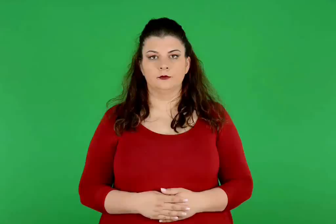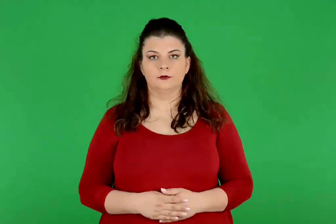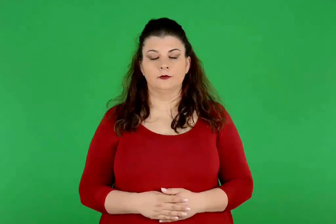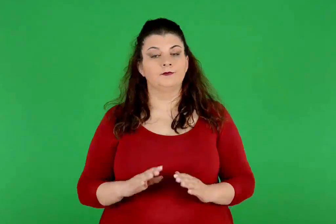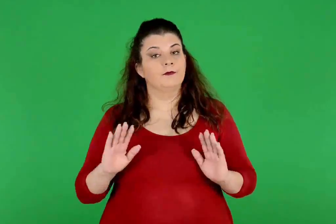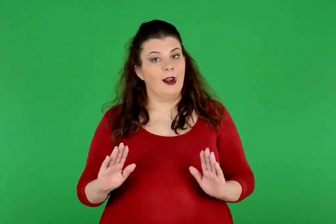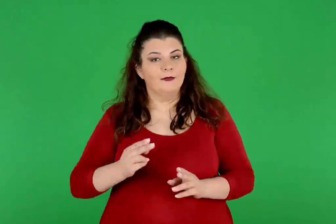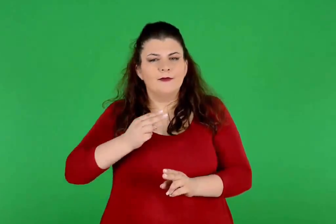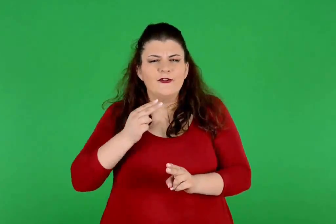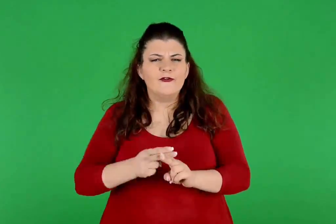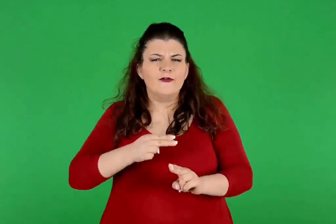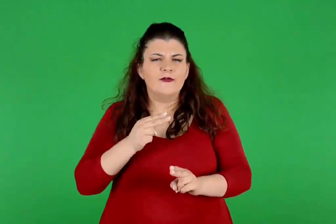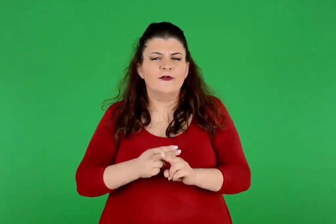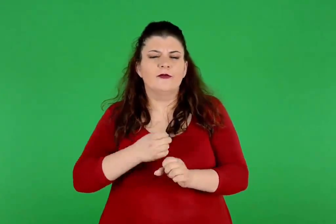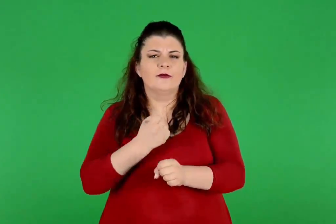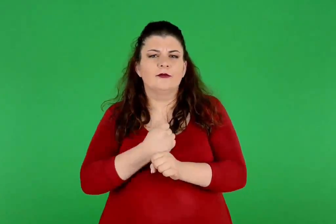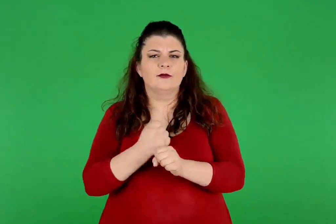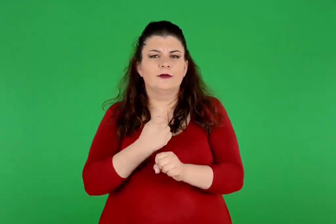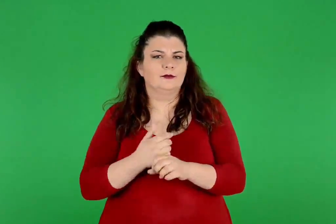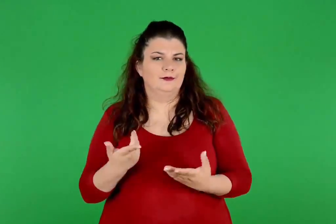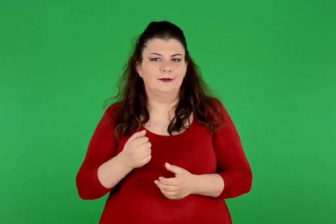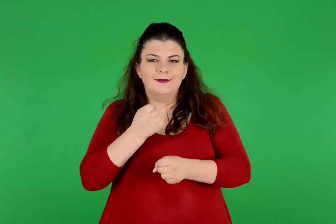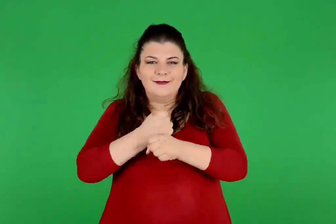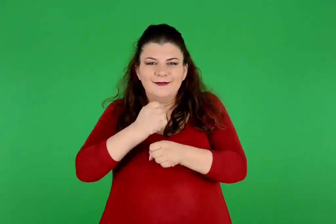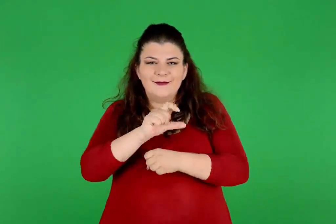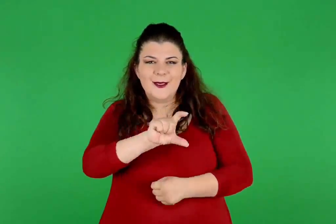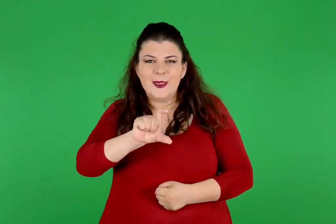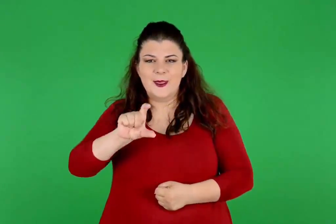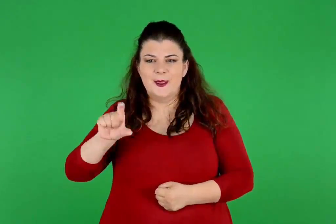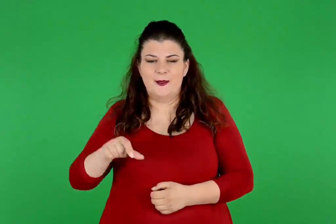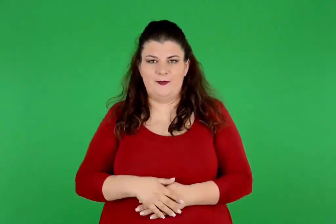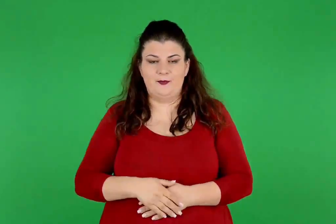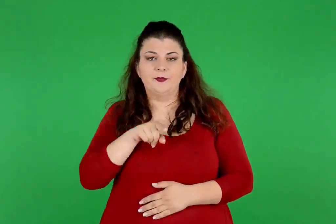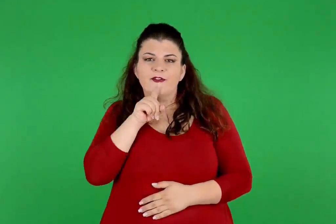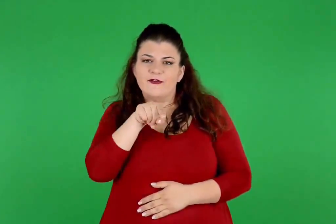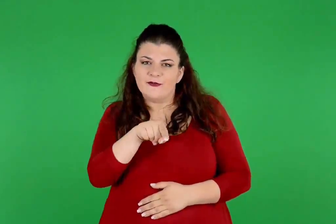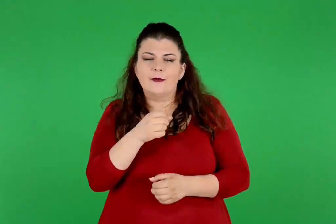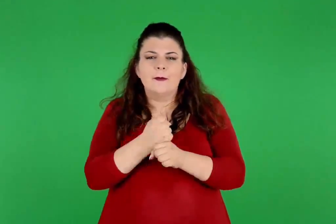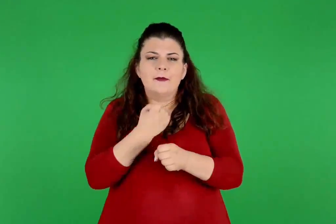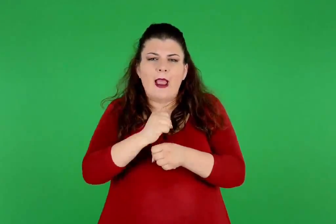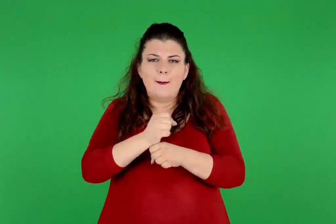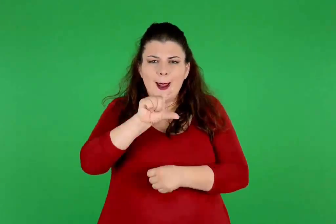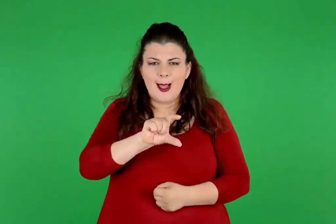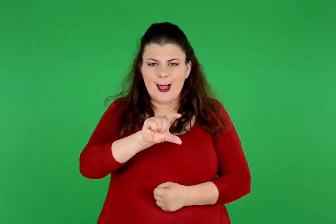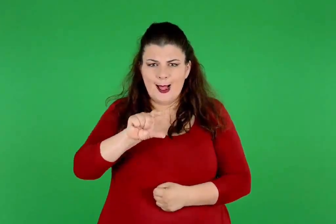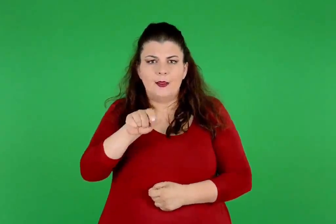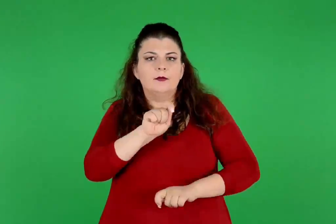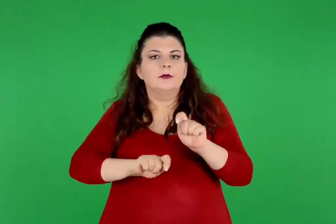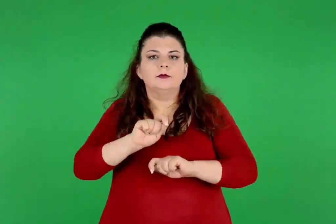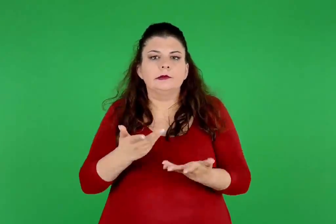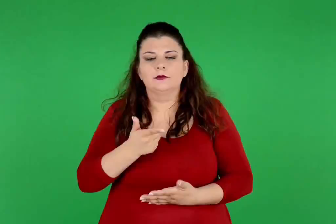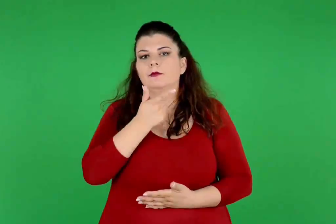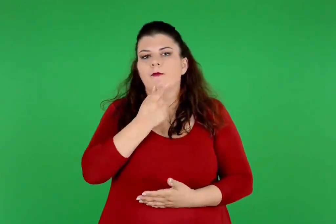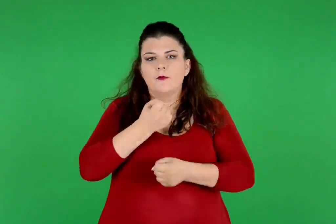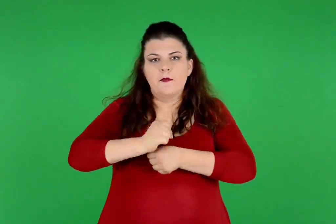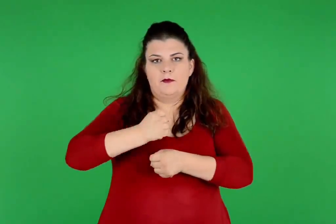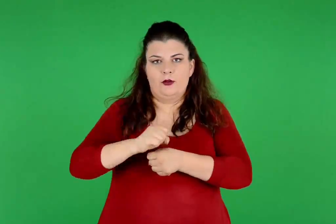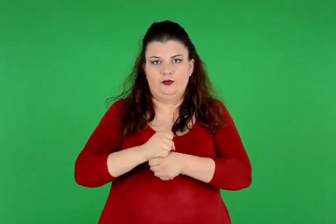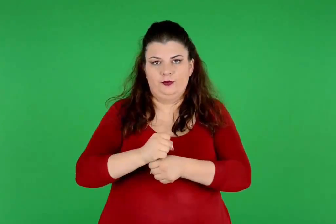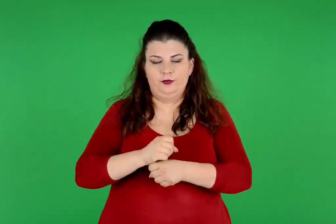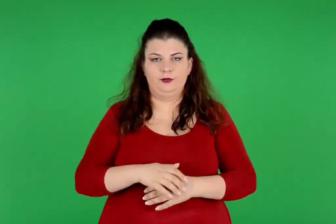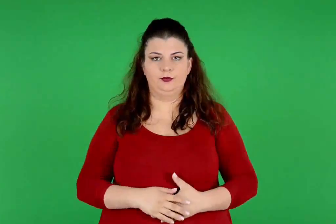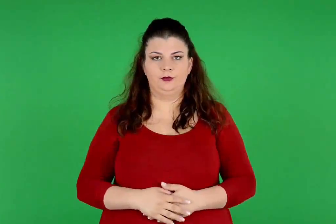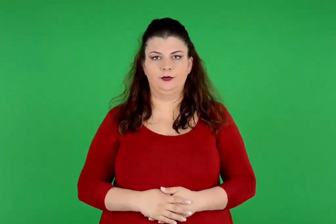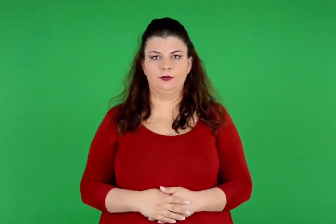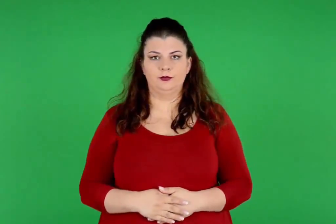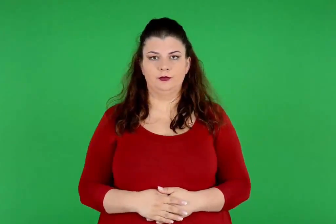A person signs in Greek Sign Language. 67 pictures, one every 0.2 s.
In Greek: τα σπουδαιότερα έργα τους όμως ήταν τα ειδώλια. αυτά ήταν μικρά αγάλματα φτιαγμένα από λευκό μάρμαρο
